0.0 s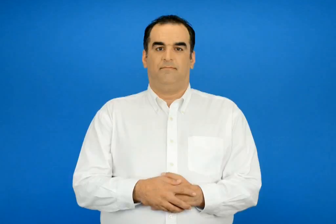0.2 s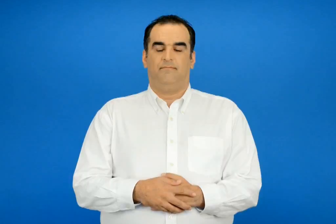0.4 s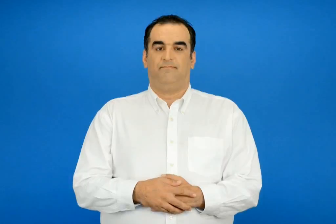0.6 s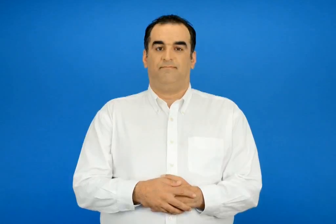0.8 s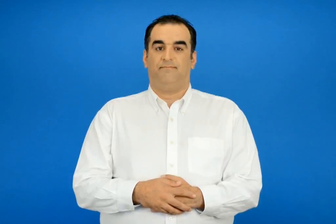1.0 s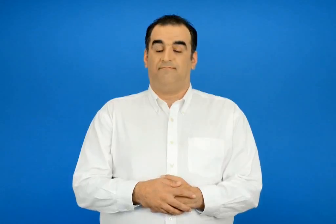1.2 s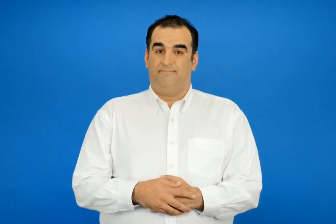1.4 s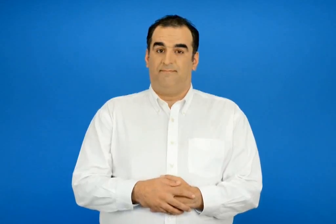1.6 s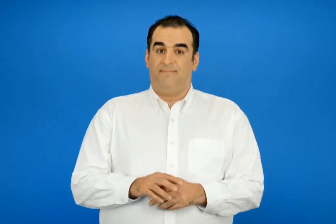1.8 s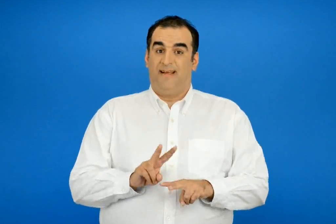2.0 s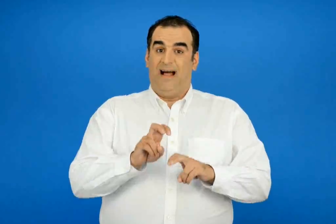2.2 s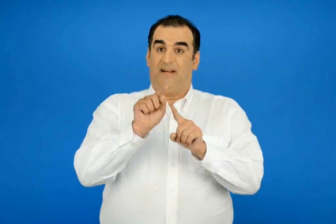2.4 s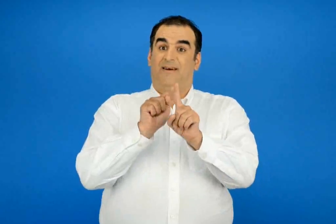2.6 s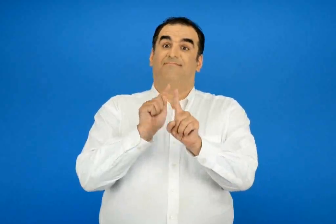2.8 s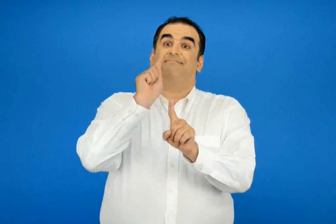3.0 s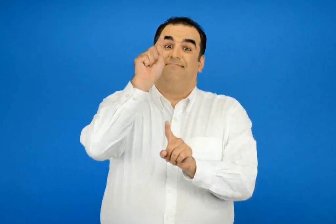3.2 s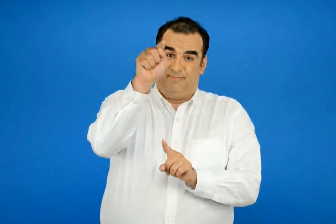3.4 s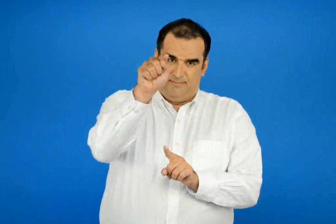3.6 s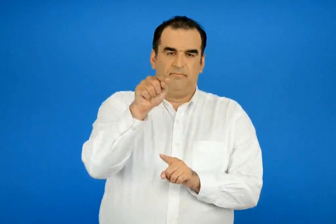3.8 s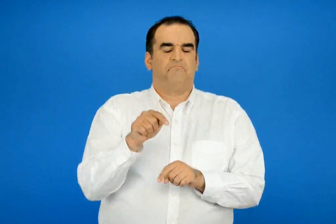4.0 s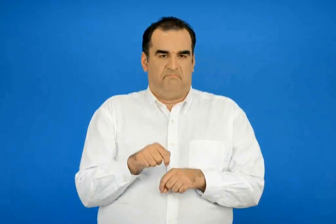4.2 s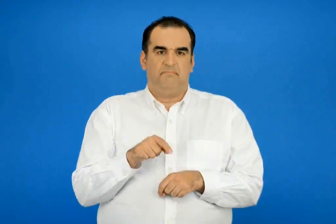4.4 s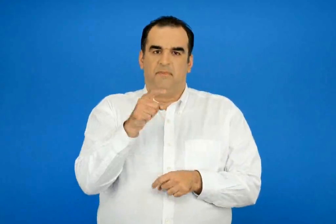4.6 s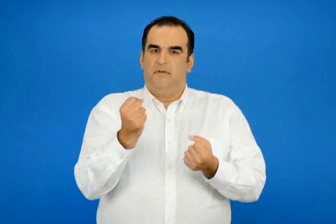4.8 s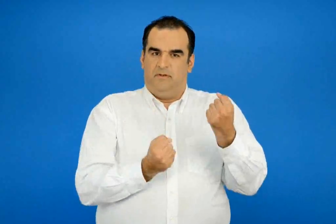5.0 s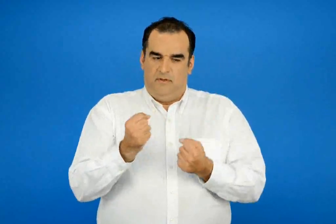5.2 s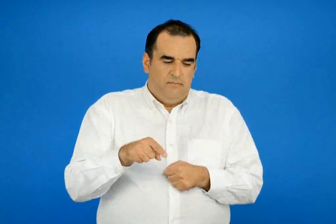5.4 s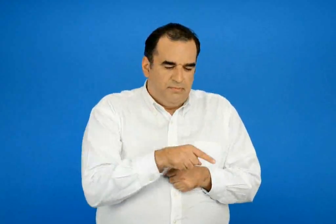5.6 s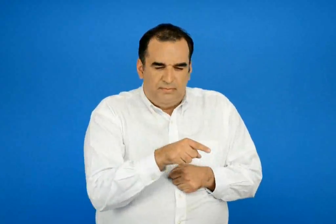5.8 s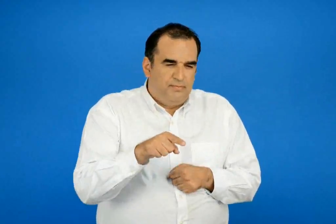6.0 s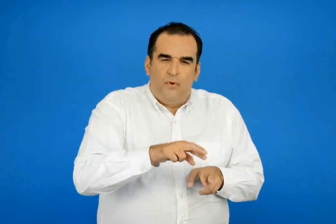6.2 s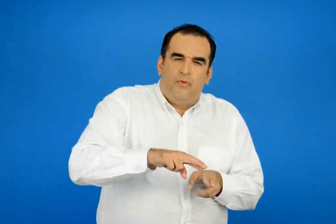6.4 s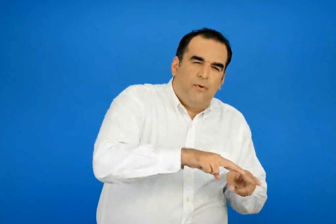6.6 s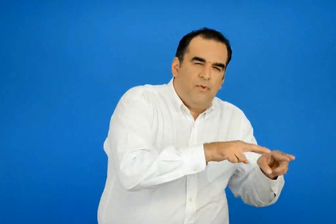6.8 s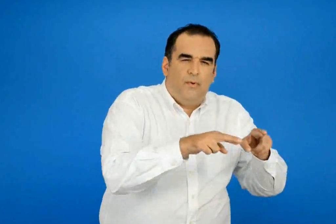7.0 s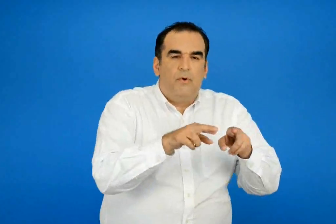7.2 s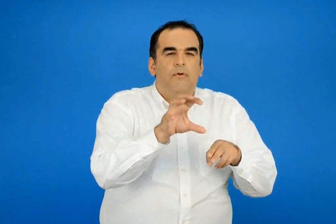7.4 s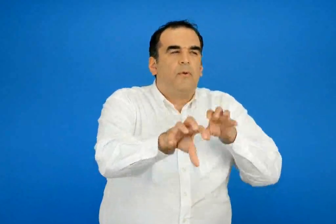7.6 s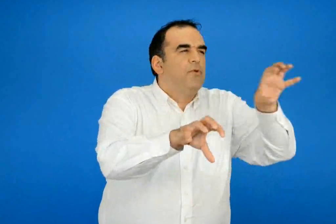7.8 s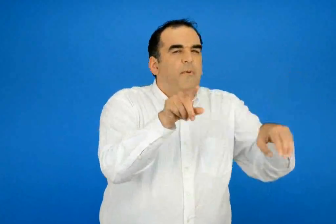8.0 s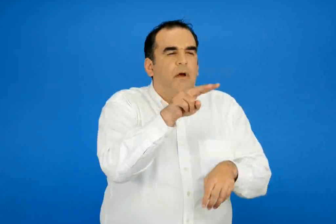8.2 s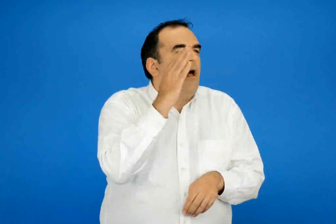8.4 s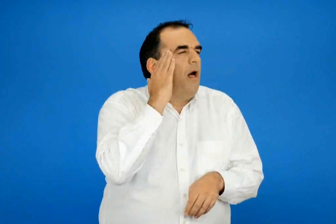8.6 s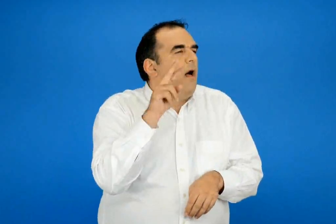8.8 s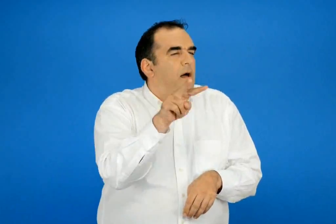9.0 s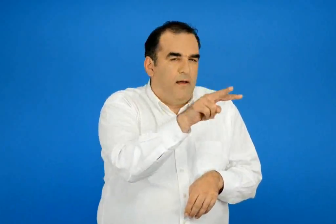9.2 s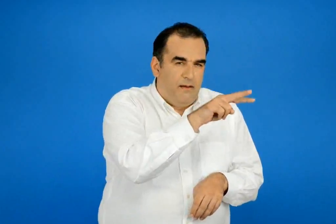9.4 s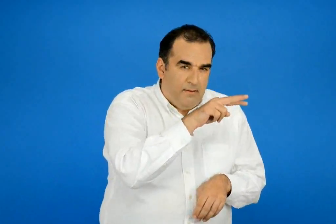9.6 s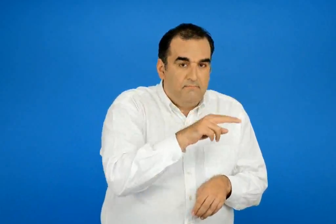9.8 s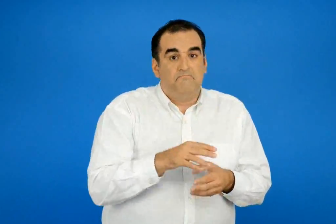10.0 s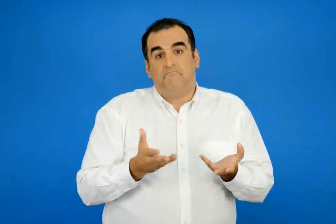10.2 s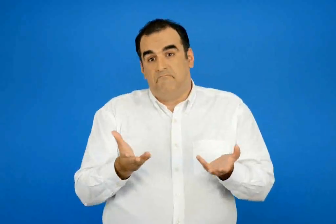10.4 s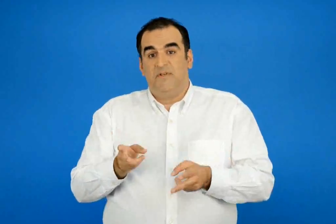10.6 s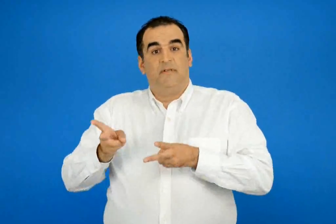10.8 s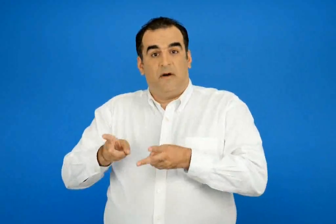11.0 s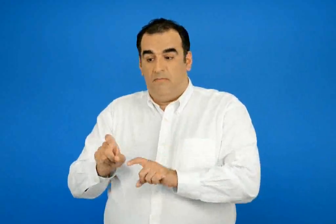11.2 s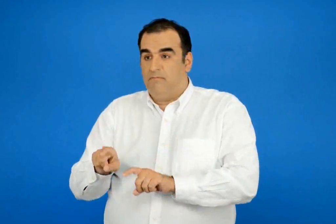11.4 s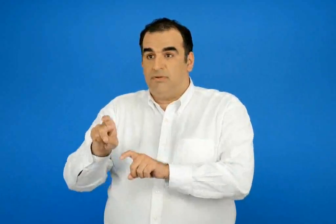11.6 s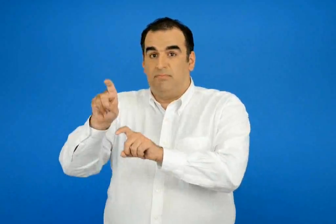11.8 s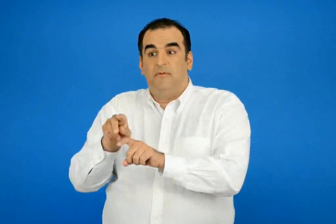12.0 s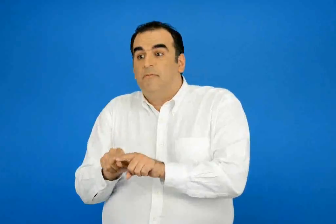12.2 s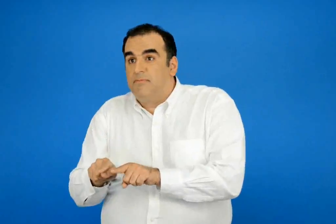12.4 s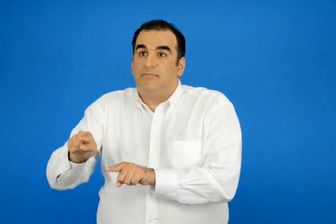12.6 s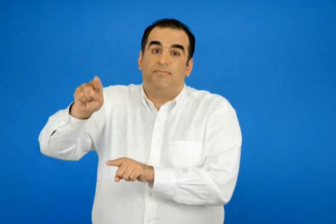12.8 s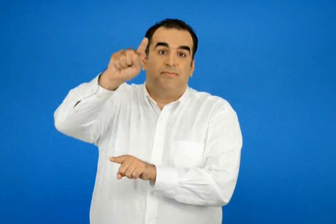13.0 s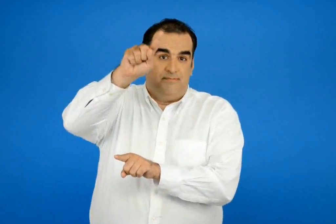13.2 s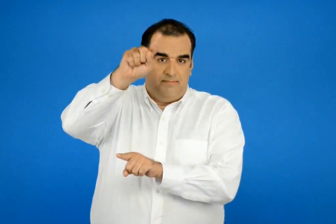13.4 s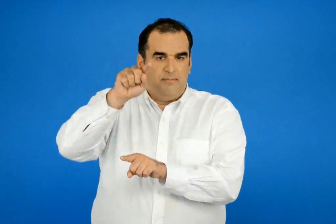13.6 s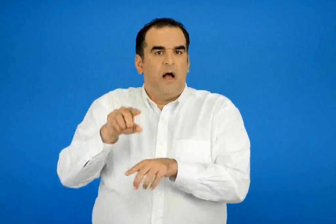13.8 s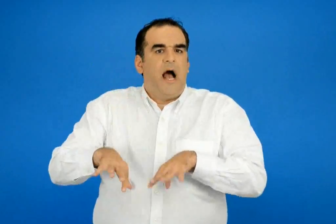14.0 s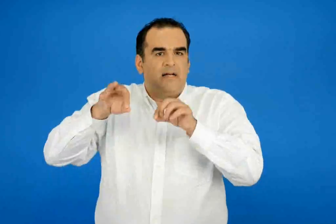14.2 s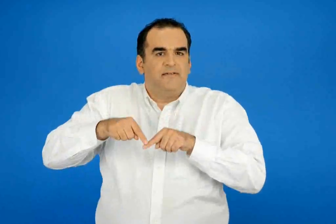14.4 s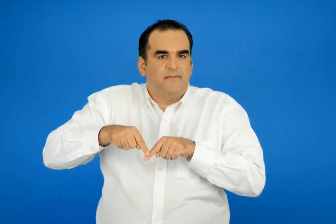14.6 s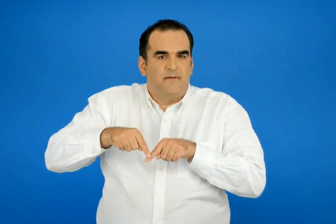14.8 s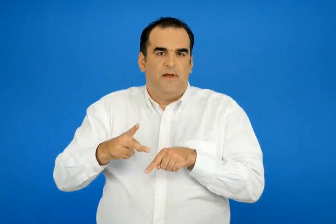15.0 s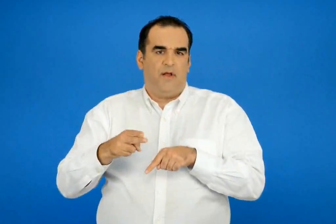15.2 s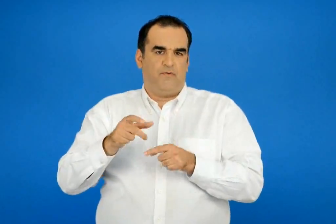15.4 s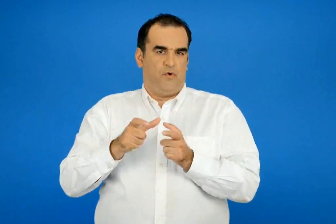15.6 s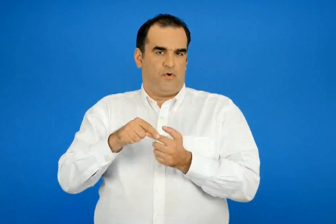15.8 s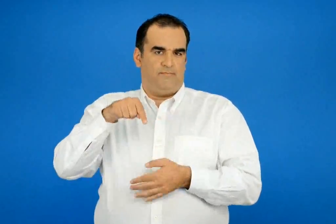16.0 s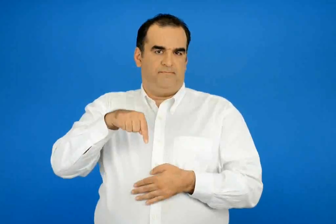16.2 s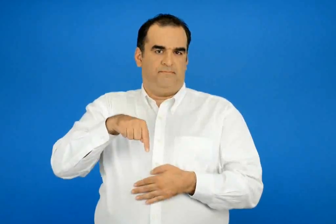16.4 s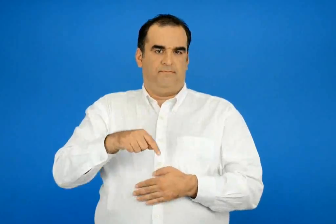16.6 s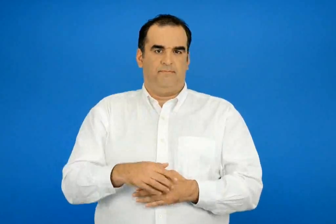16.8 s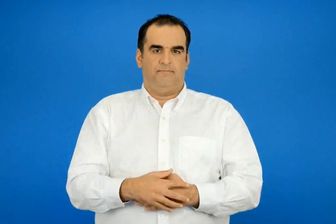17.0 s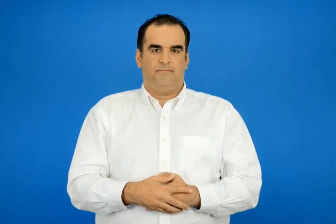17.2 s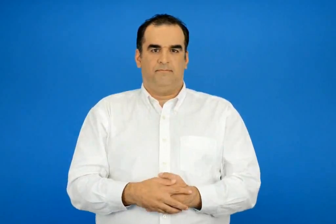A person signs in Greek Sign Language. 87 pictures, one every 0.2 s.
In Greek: για να φτάσετε στα καλάβρυτα μπορείτε να ακολουθήσετε την άσφαλτο και να θαυμάσετε το πανέμορφο τοπίο η να πάρετε τον οδοντωτό σιδηρόδρομο που ξεκινά από το χωριό διακοφτό
